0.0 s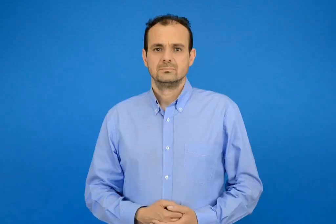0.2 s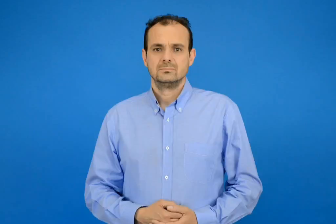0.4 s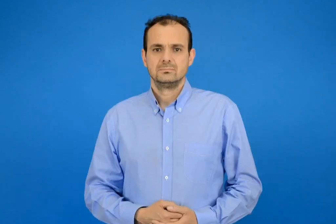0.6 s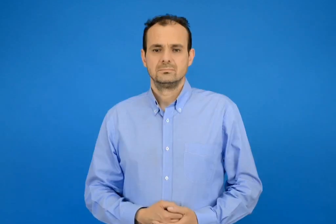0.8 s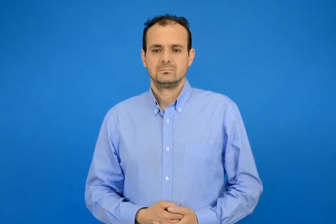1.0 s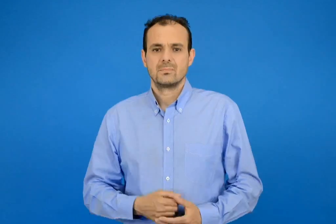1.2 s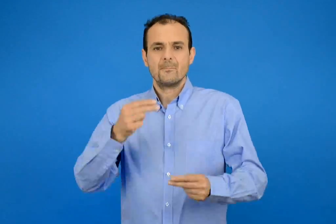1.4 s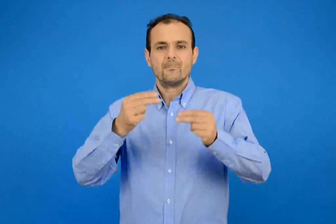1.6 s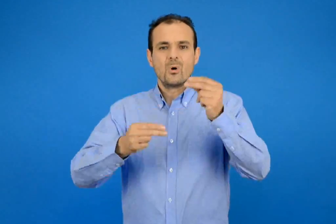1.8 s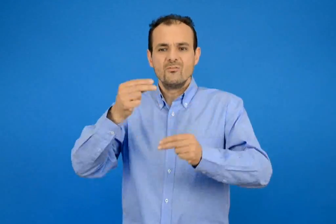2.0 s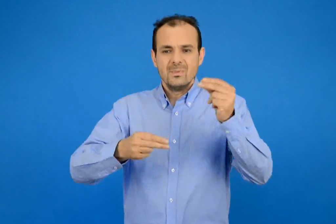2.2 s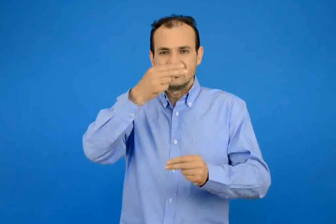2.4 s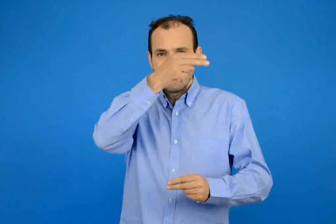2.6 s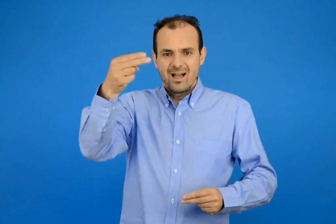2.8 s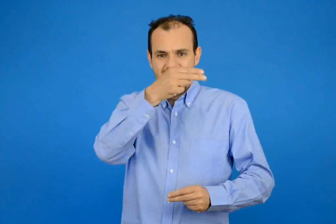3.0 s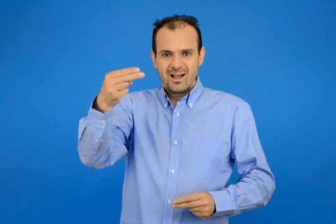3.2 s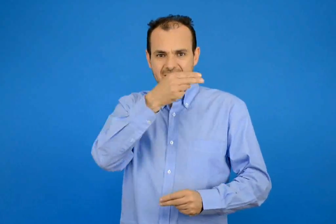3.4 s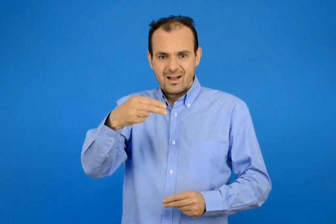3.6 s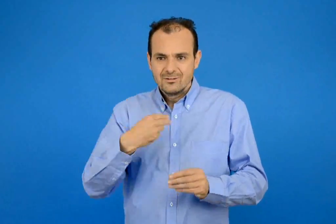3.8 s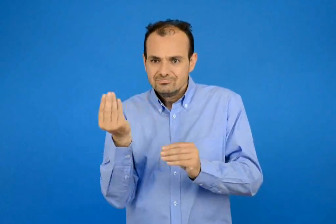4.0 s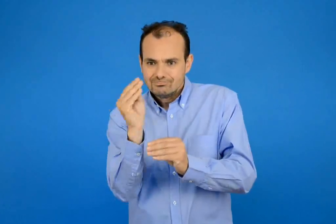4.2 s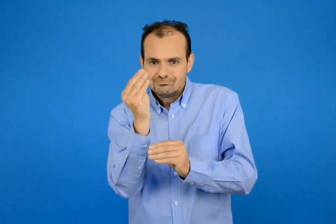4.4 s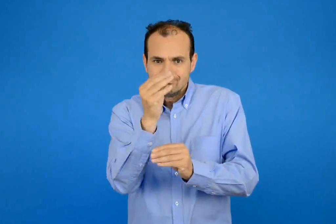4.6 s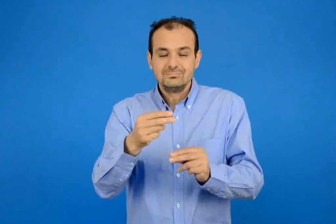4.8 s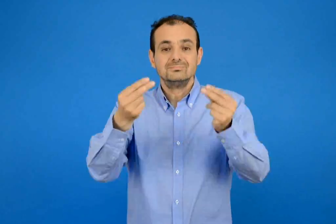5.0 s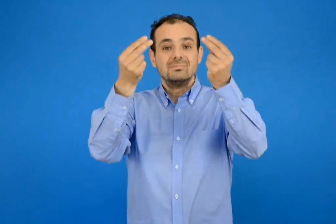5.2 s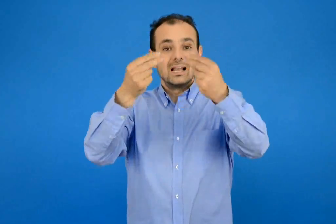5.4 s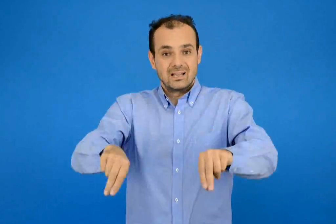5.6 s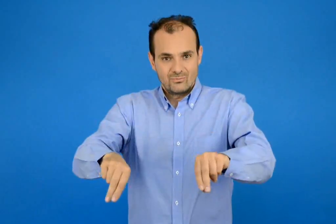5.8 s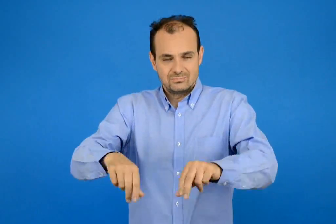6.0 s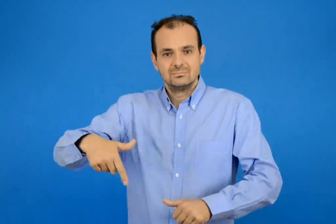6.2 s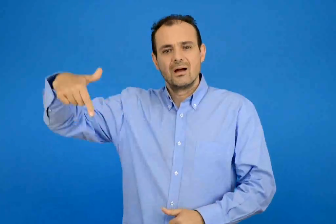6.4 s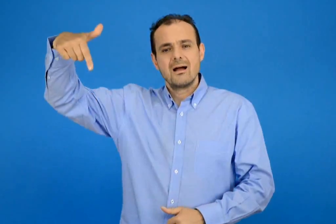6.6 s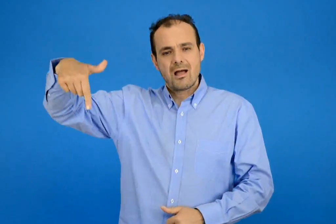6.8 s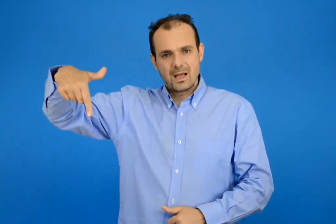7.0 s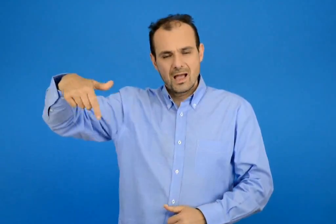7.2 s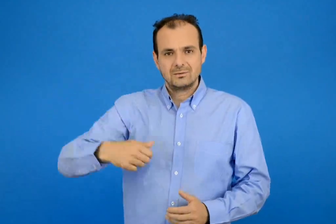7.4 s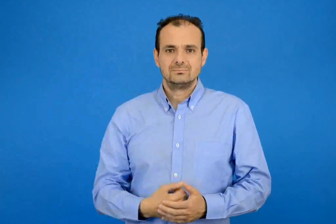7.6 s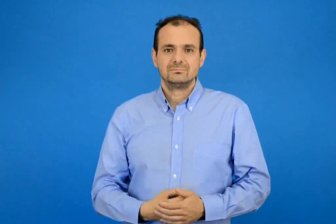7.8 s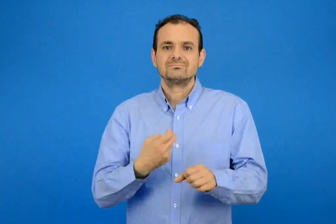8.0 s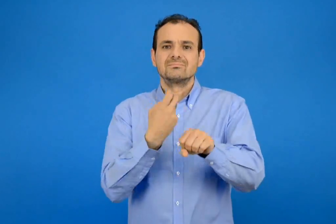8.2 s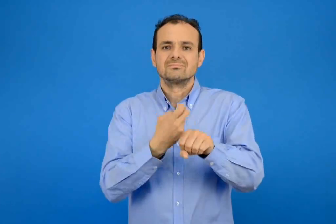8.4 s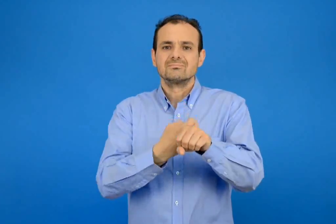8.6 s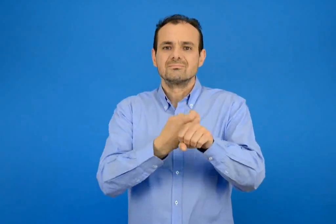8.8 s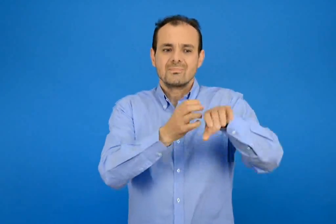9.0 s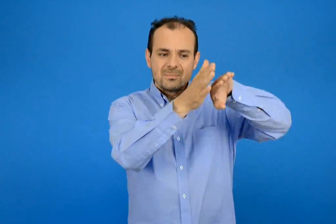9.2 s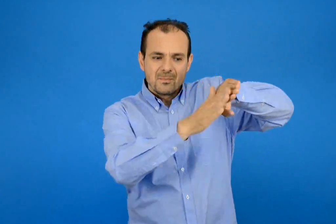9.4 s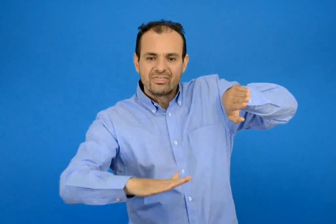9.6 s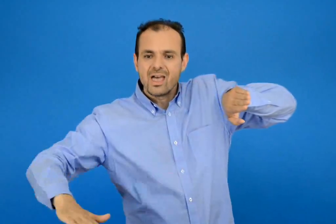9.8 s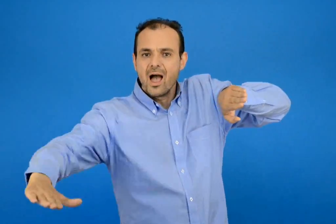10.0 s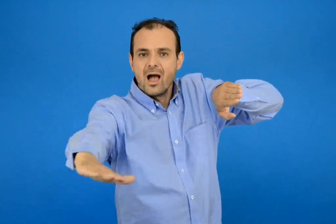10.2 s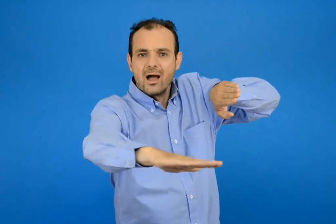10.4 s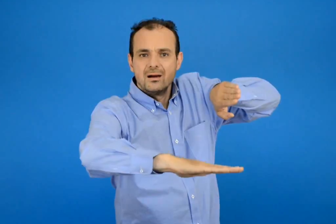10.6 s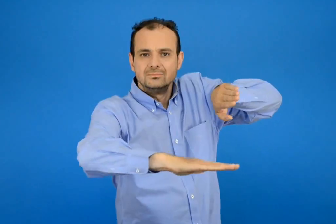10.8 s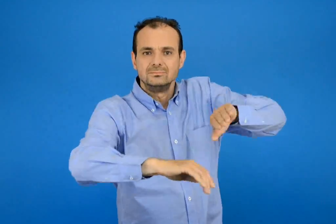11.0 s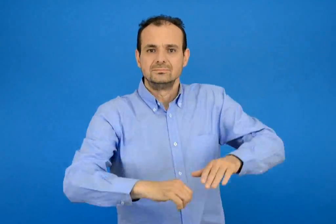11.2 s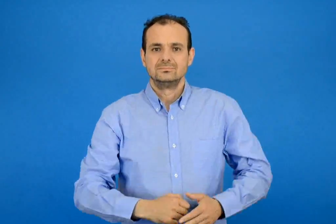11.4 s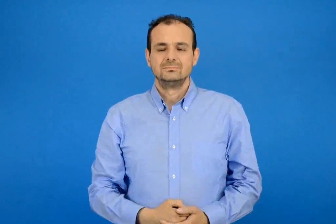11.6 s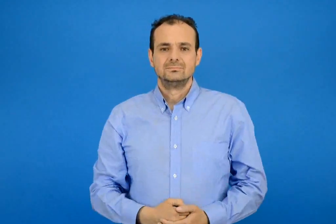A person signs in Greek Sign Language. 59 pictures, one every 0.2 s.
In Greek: λύνω σύνθετα προβλήματα γ στα χειμαδιά
